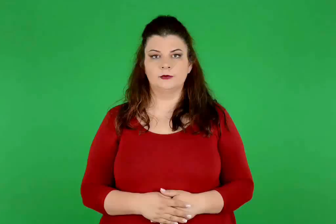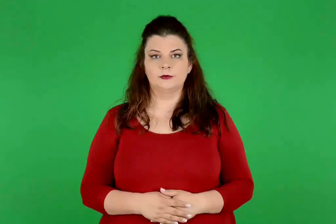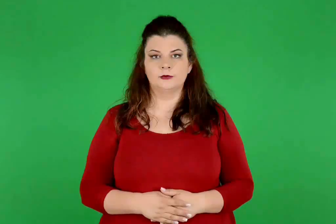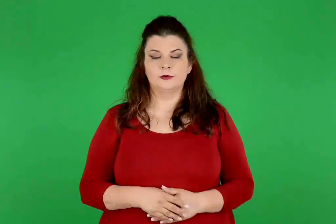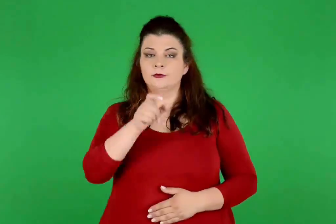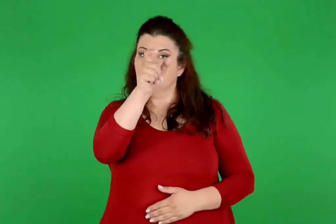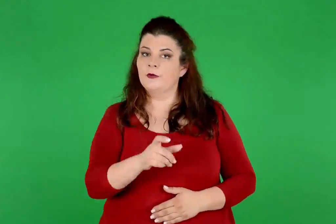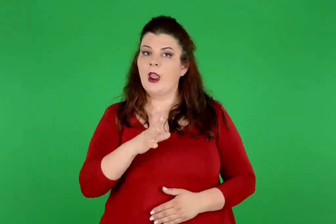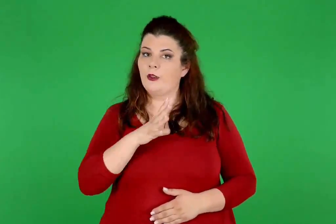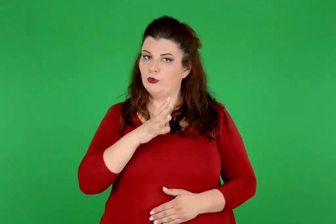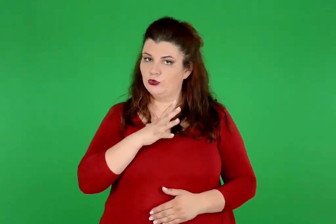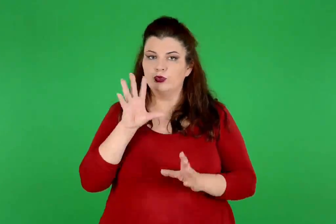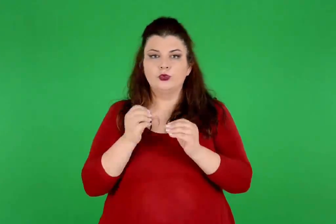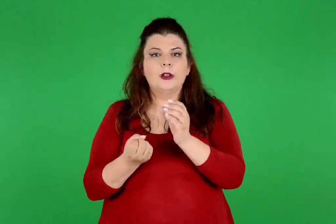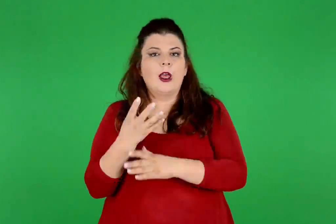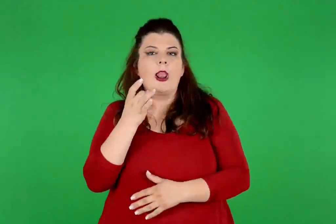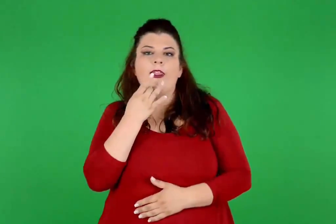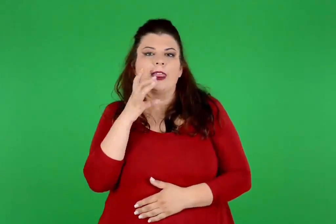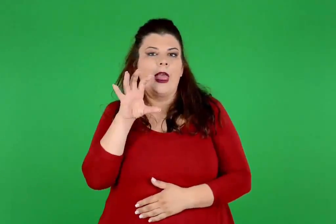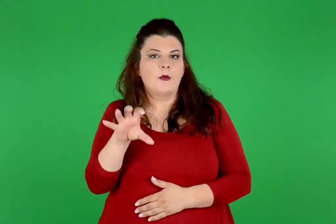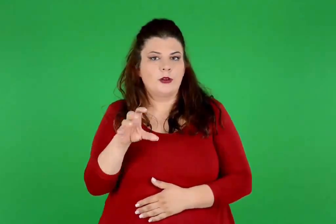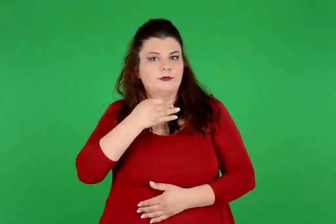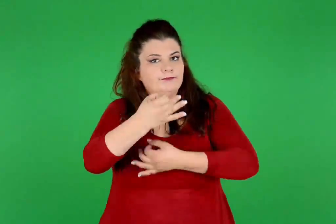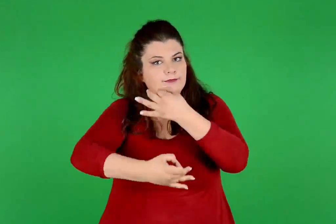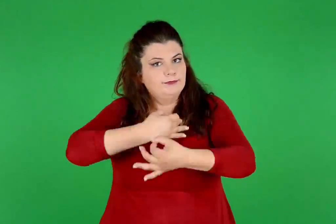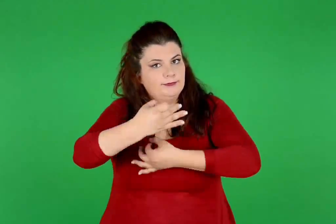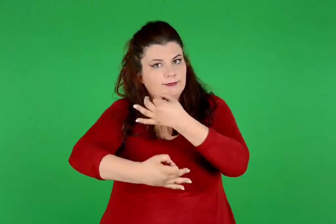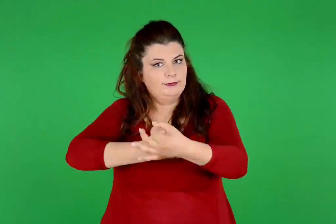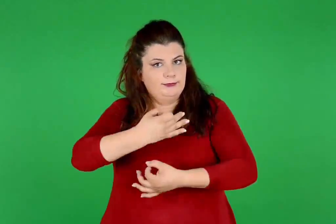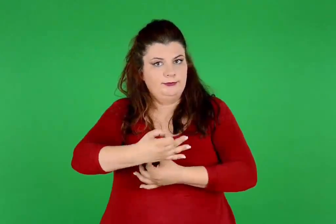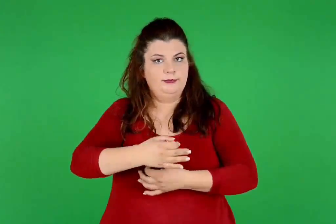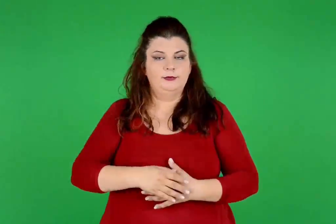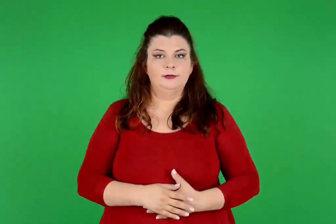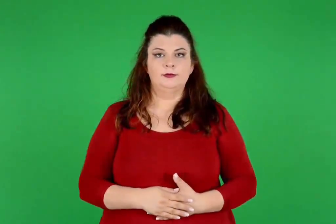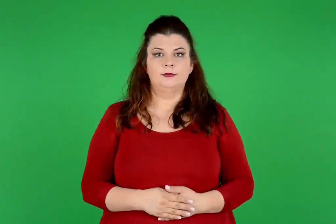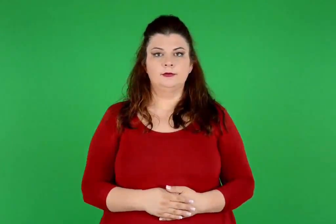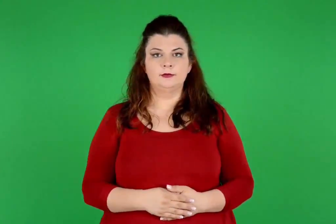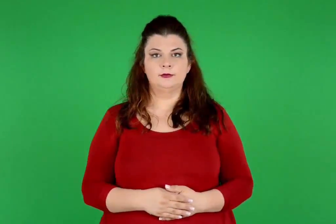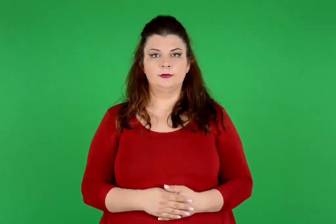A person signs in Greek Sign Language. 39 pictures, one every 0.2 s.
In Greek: ένας άνθρωπος της νεολιθικής εποχής διηγείται
